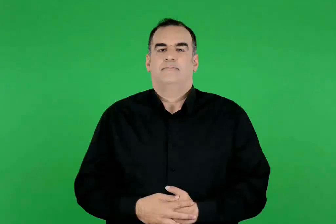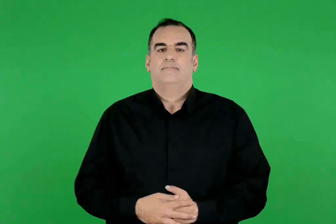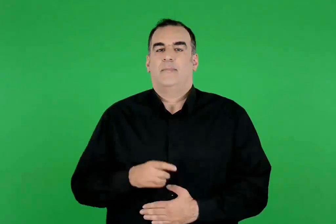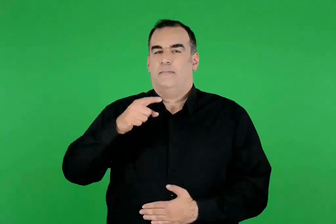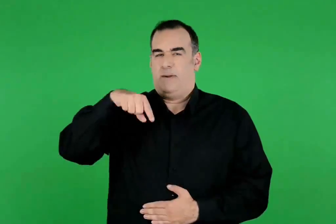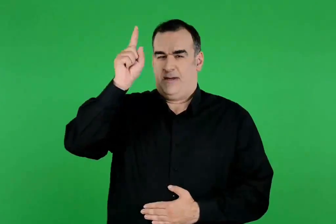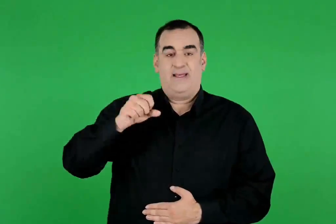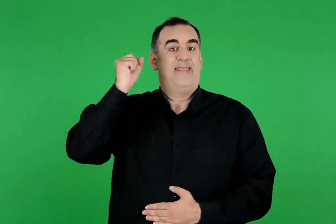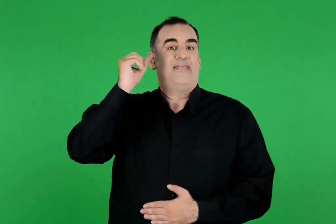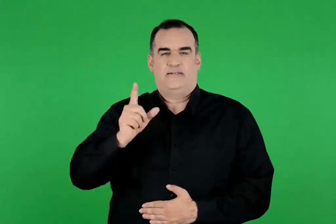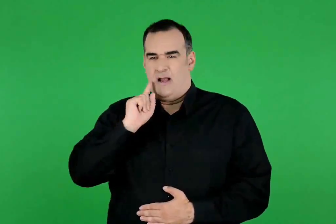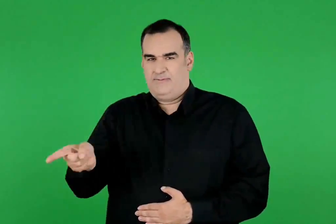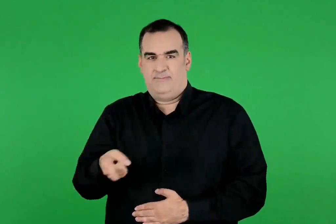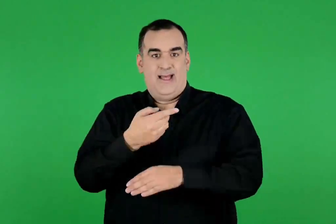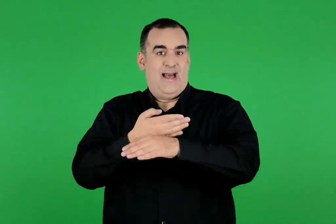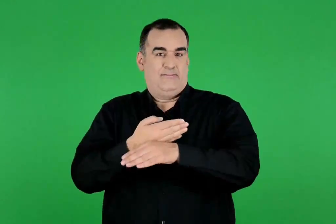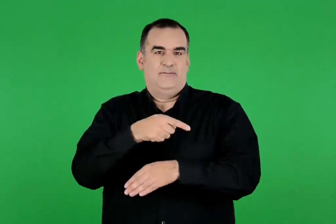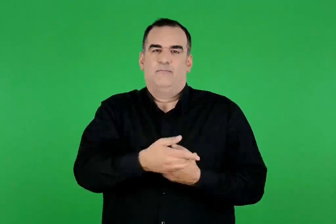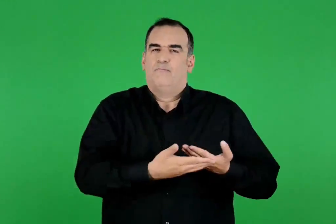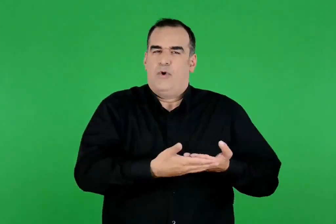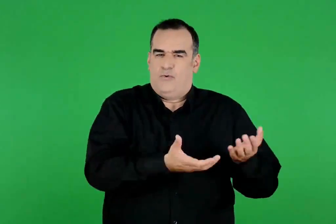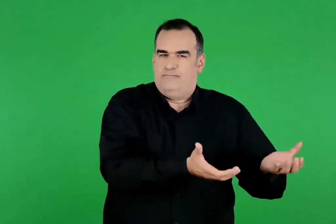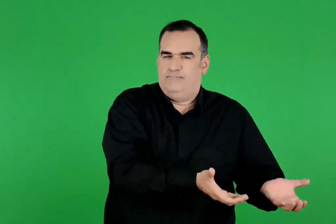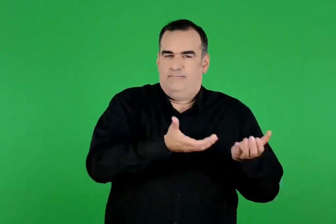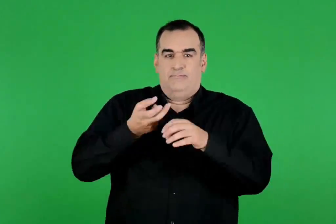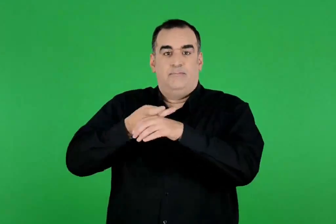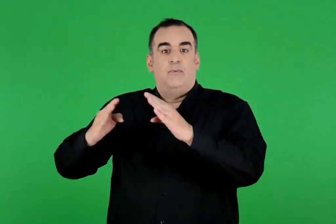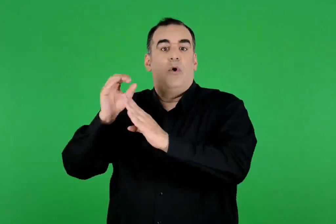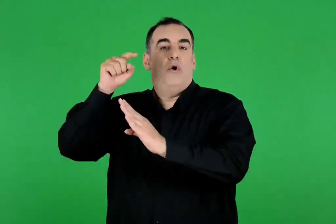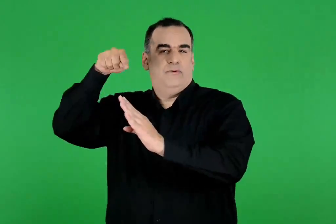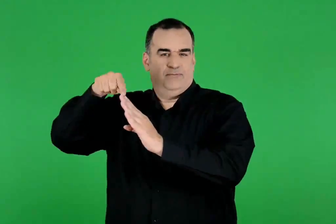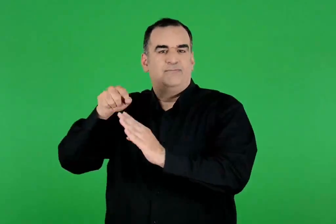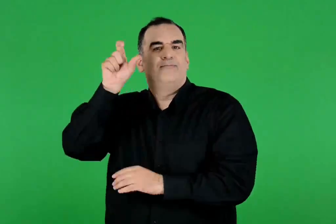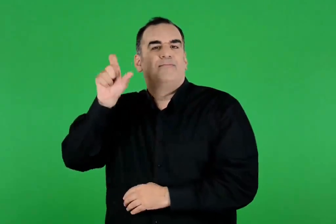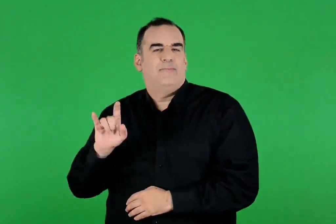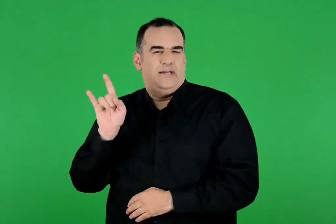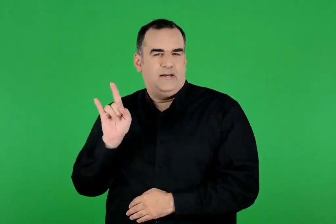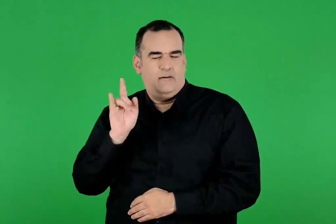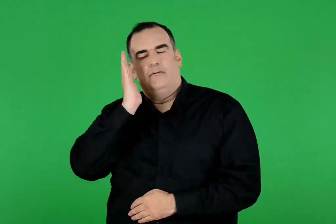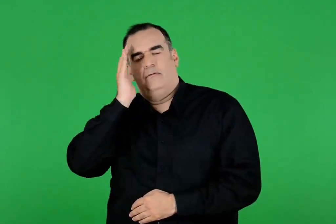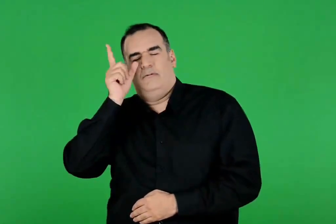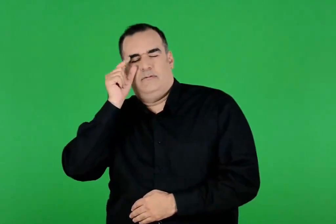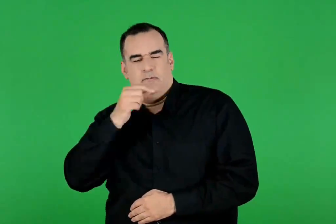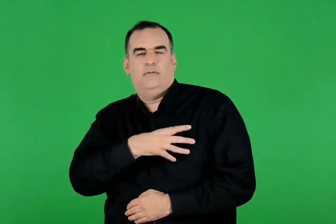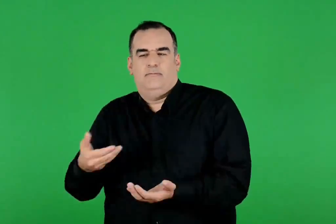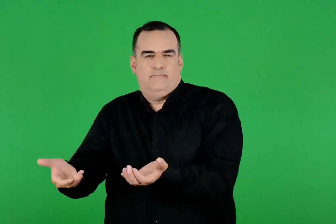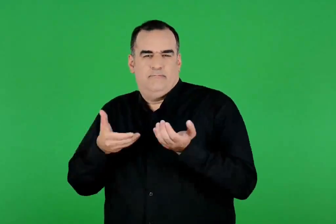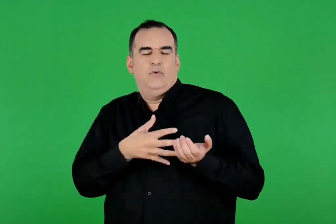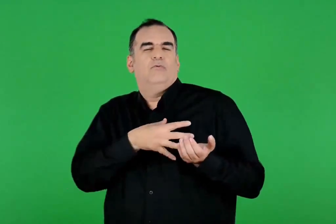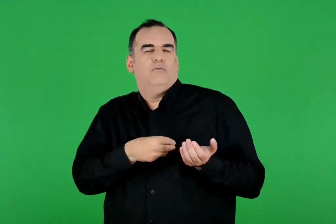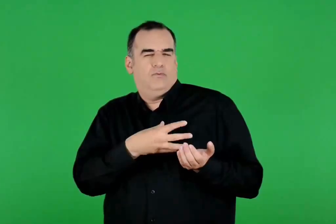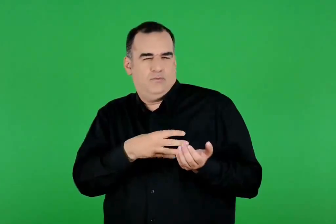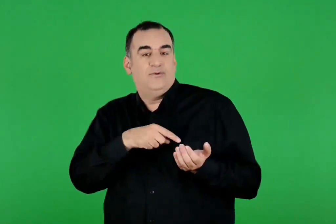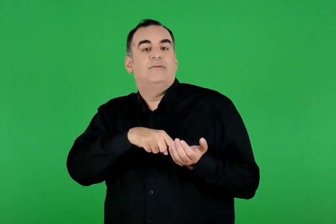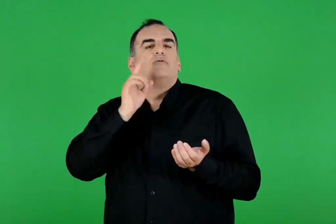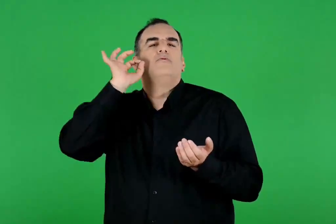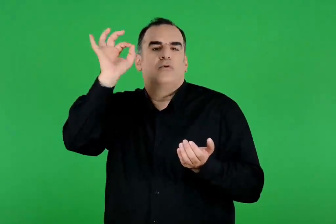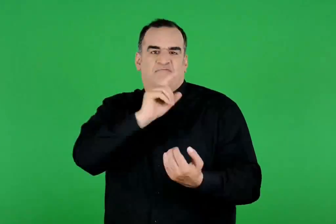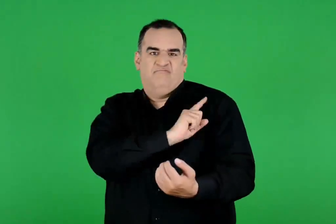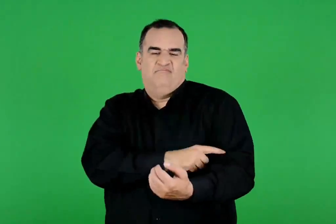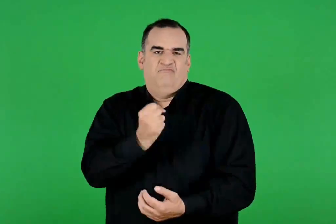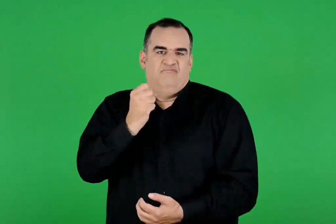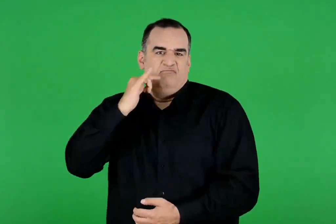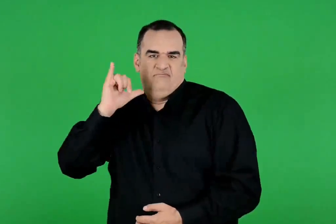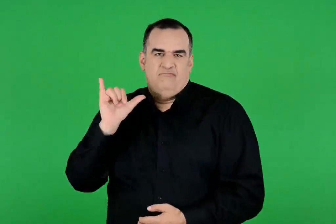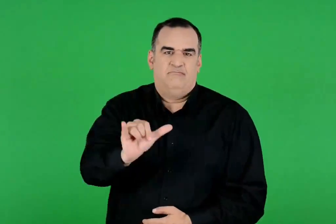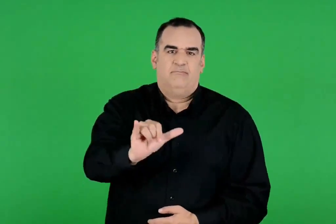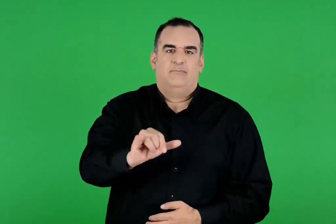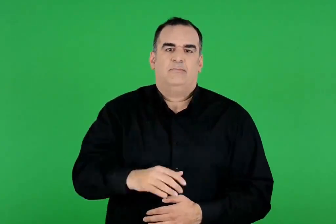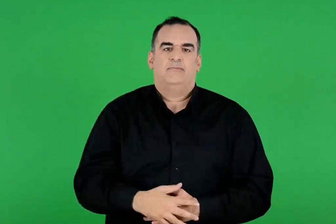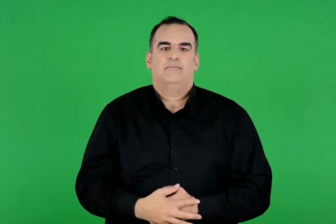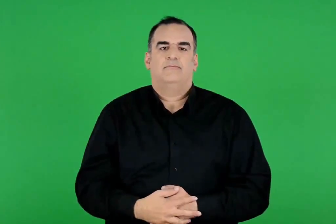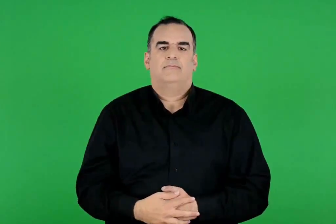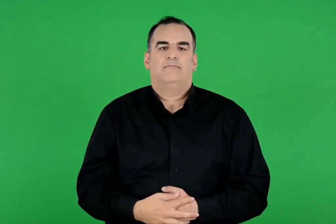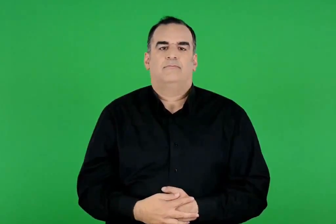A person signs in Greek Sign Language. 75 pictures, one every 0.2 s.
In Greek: ο δίας όμως έστειλε μια μέρα τον ερμή να φέρει το μωρό στον όλυμπο και το έβαλε να πιει λίγο γάλα από το στήθος της ήρας , την ώρα που αυτή κοιμόταν , για να γίνει ανίκητο
